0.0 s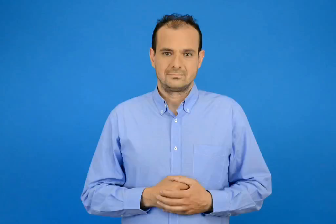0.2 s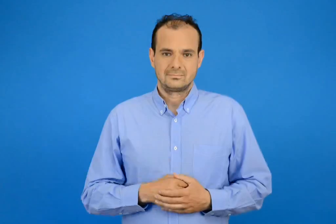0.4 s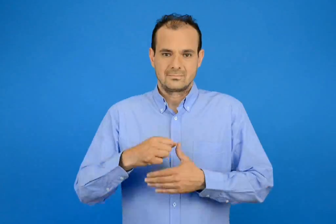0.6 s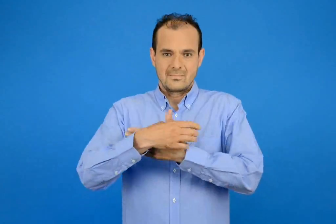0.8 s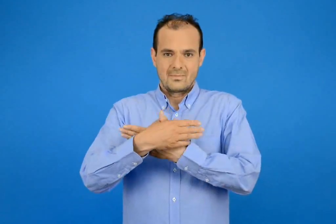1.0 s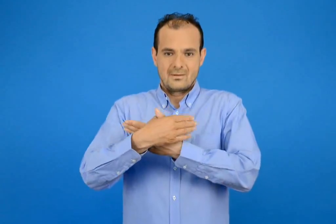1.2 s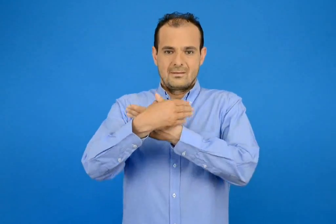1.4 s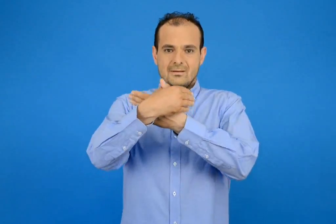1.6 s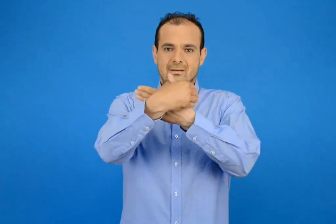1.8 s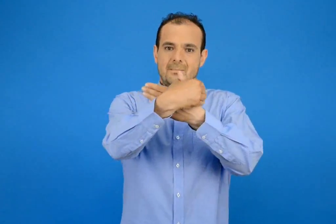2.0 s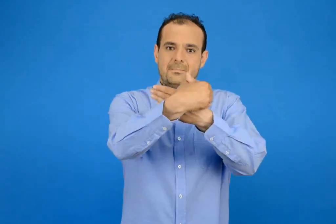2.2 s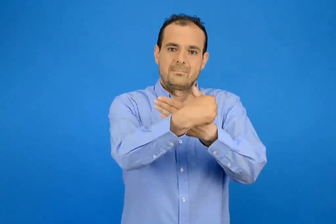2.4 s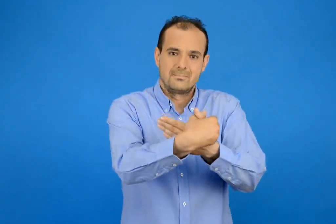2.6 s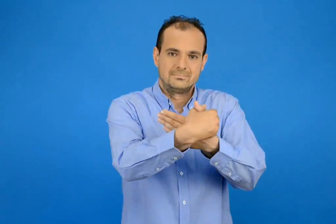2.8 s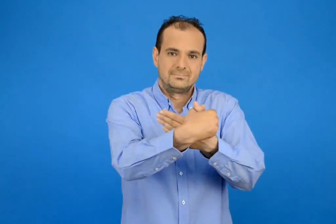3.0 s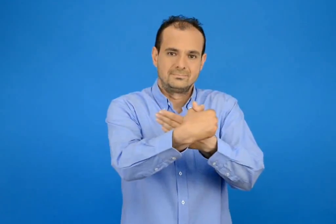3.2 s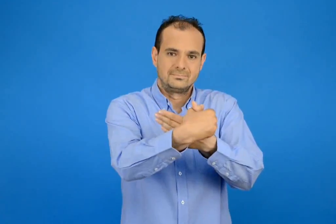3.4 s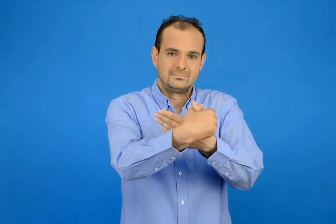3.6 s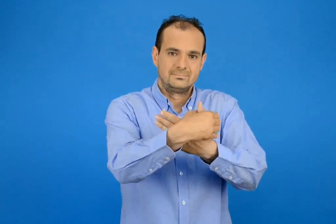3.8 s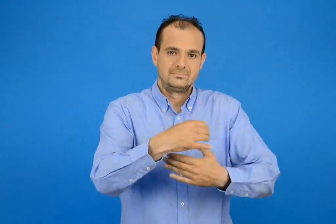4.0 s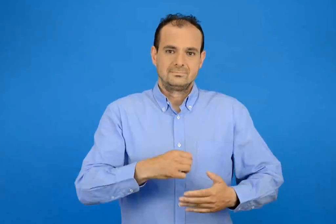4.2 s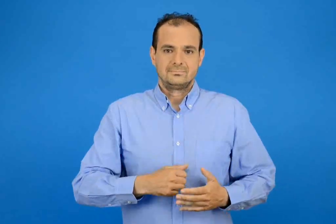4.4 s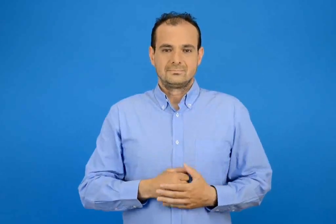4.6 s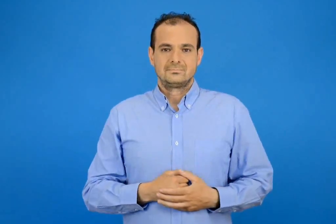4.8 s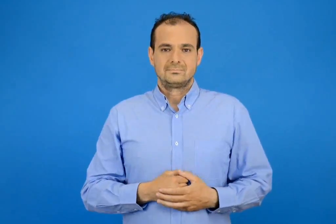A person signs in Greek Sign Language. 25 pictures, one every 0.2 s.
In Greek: μένει
